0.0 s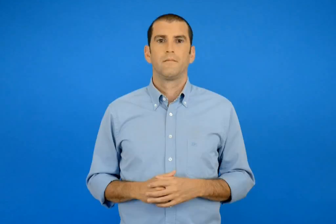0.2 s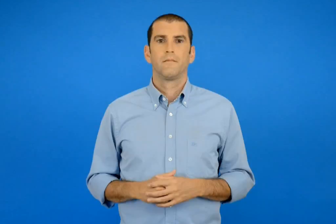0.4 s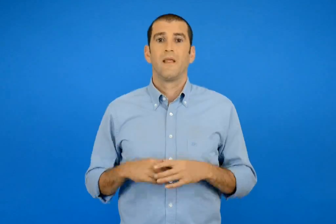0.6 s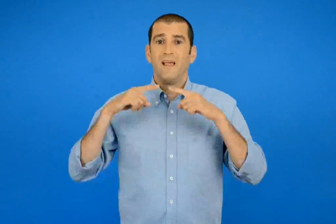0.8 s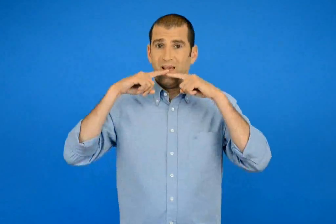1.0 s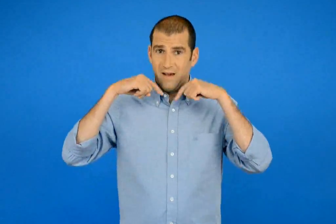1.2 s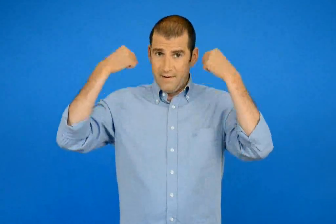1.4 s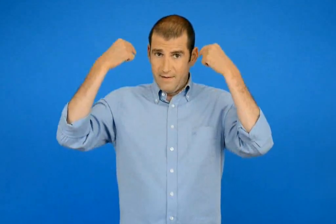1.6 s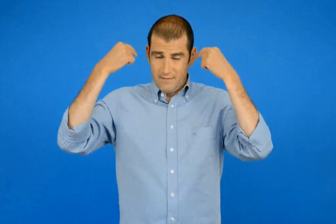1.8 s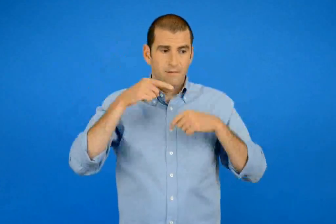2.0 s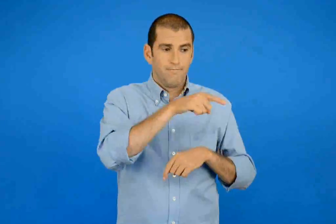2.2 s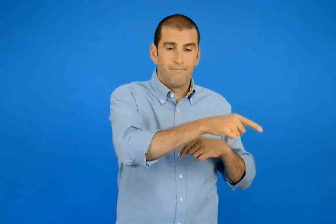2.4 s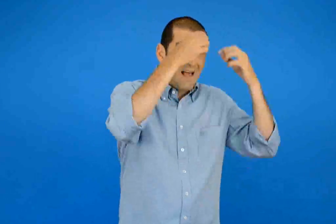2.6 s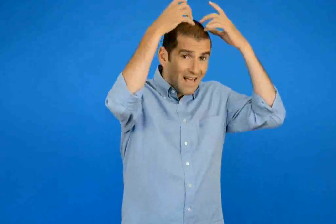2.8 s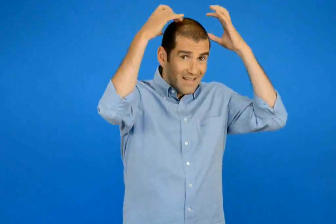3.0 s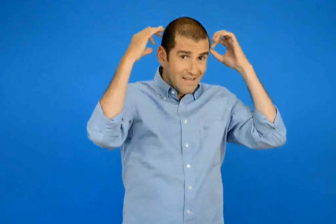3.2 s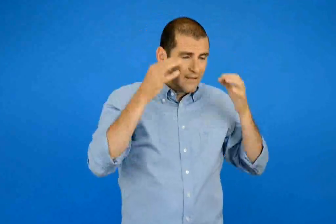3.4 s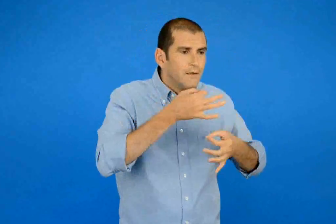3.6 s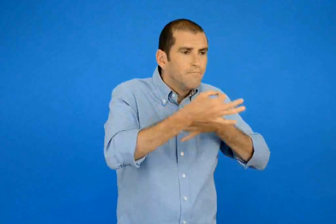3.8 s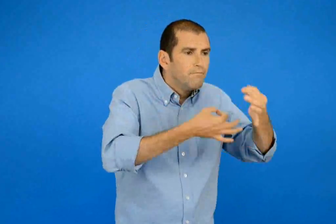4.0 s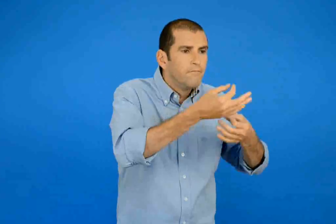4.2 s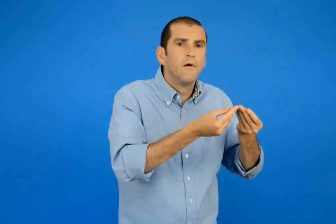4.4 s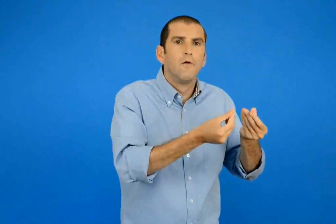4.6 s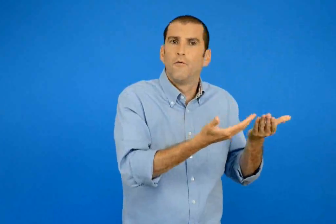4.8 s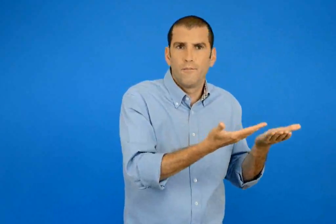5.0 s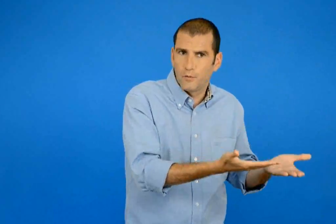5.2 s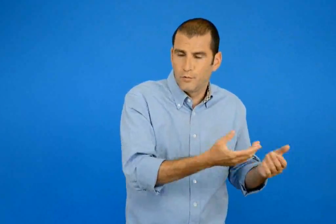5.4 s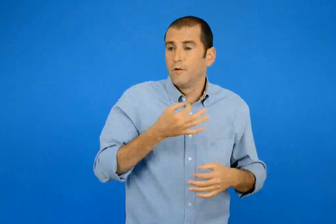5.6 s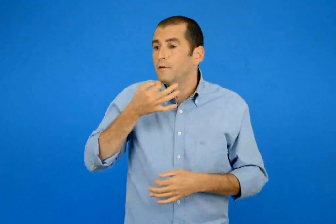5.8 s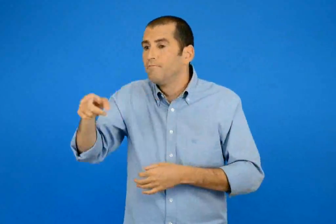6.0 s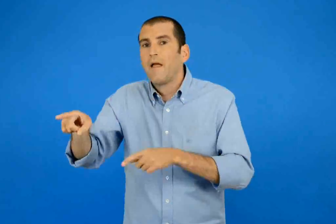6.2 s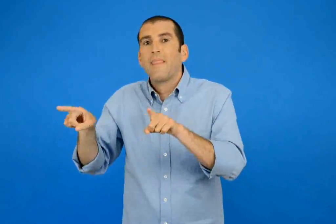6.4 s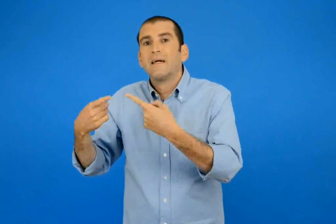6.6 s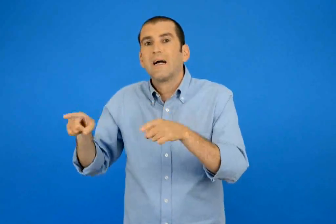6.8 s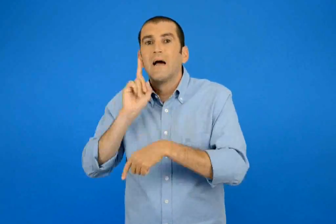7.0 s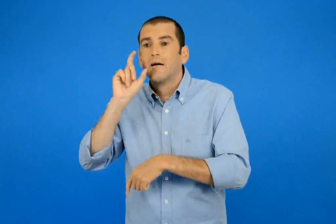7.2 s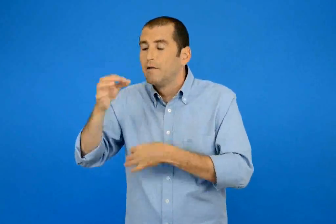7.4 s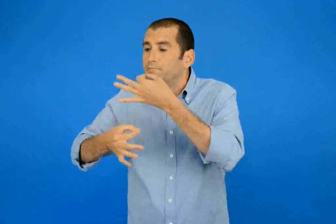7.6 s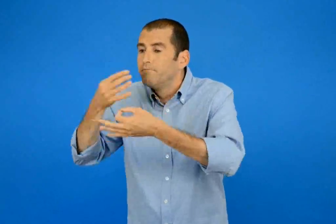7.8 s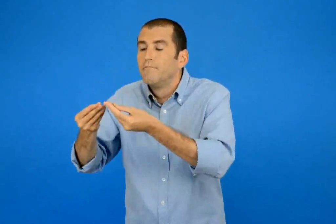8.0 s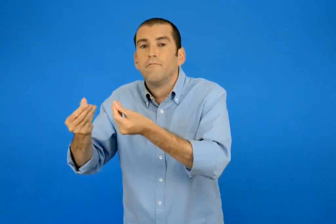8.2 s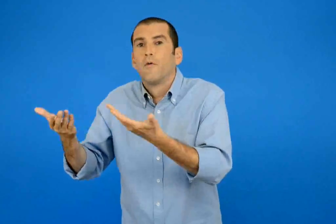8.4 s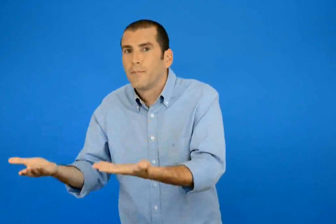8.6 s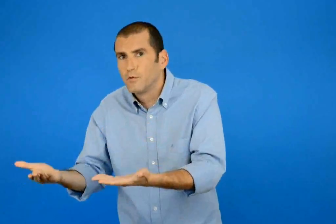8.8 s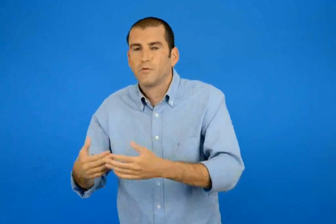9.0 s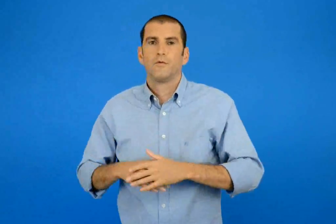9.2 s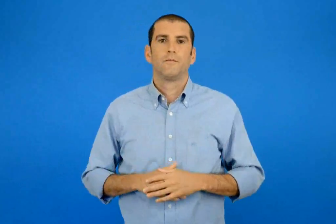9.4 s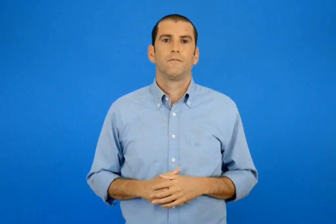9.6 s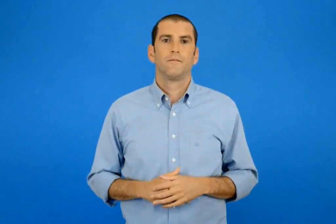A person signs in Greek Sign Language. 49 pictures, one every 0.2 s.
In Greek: πως μιλά η χαρά στη γαλήνη και πως στη δασκάλα της ;
